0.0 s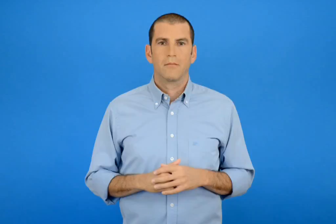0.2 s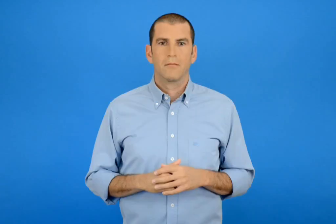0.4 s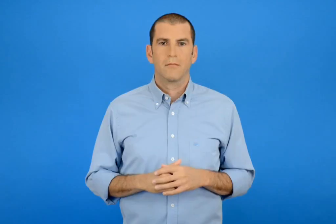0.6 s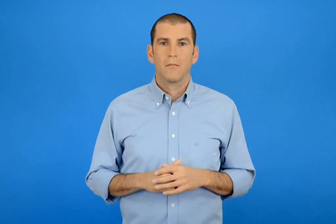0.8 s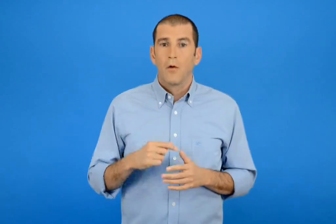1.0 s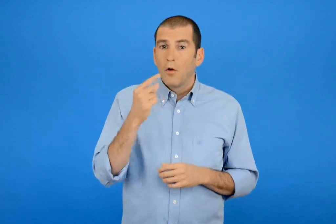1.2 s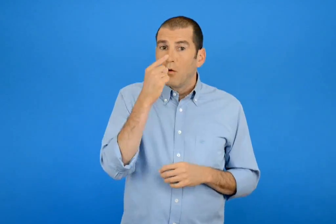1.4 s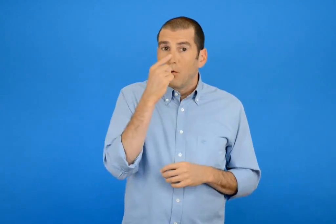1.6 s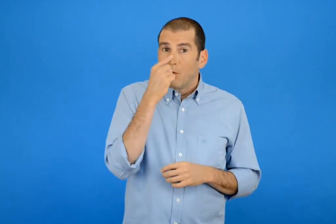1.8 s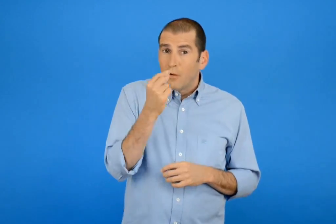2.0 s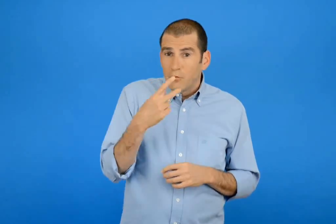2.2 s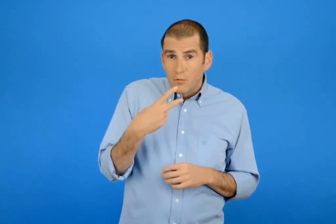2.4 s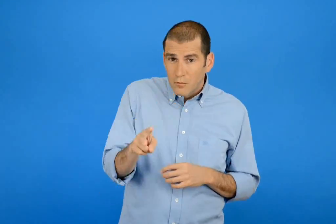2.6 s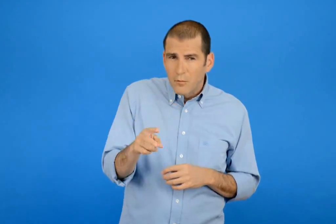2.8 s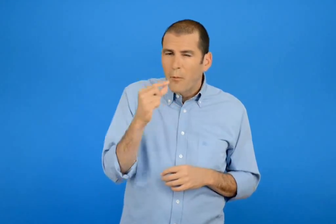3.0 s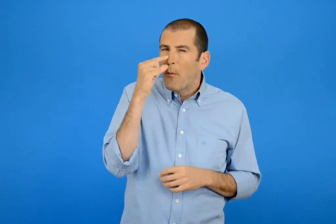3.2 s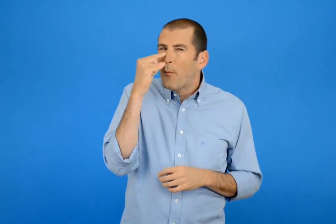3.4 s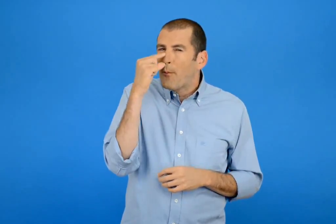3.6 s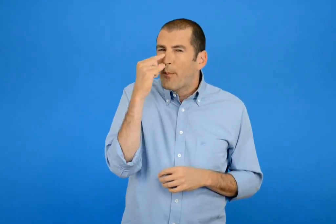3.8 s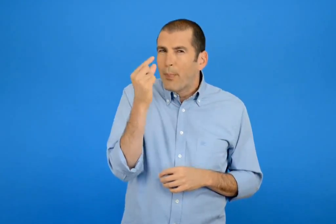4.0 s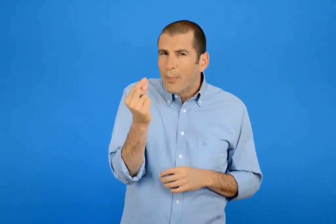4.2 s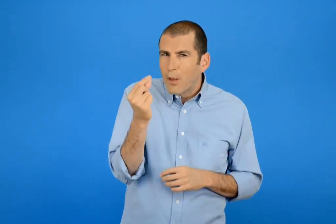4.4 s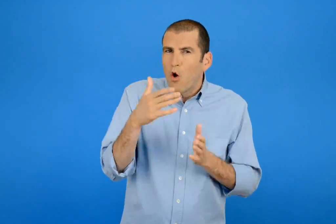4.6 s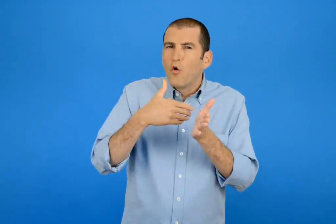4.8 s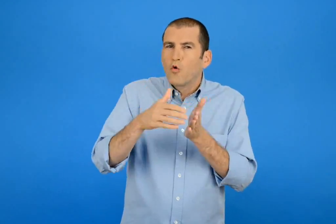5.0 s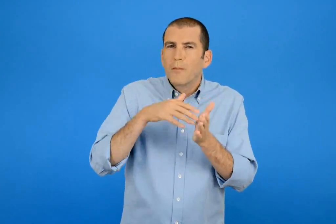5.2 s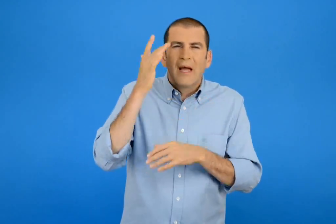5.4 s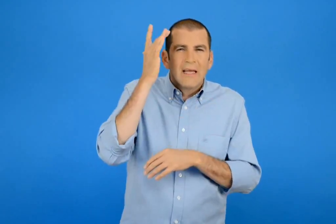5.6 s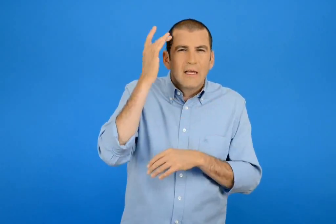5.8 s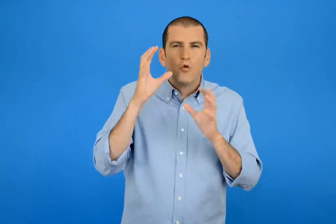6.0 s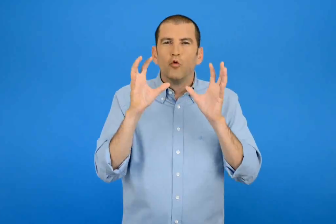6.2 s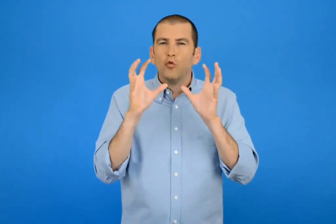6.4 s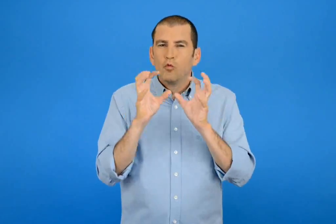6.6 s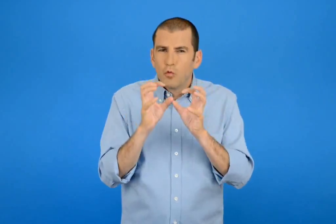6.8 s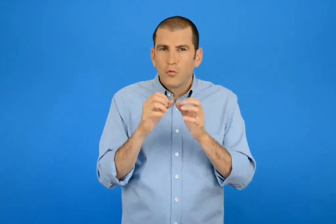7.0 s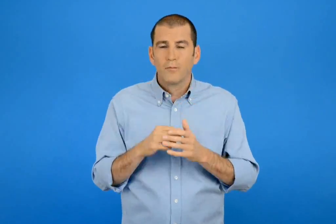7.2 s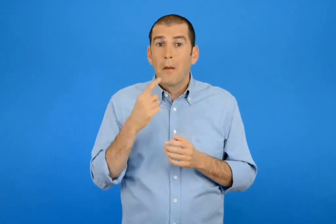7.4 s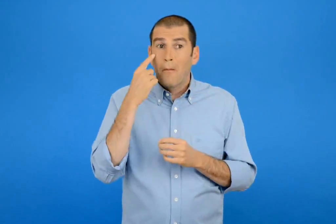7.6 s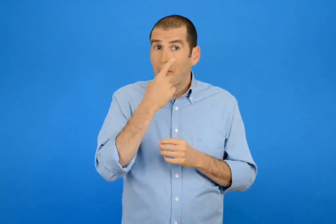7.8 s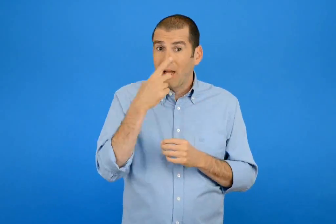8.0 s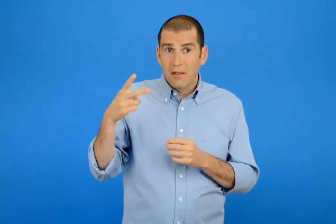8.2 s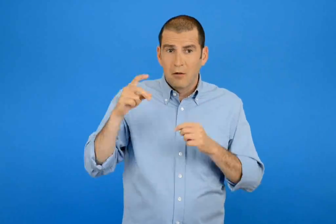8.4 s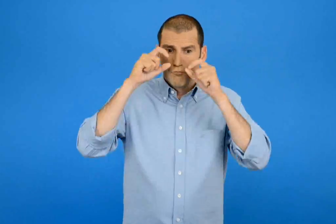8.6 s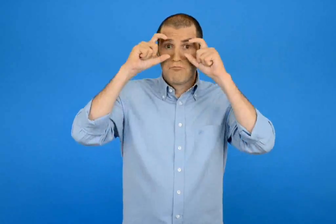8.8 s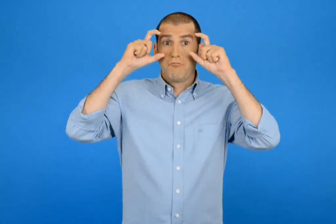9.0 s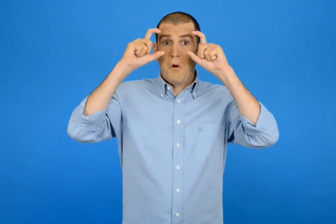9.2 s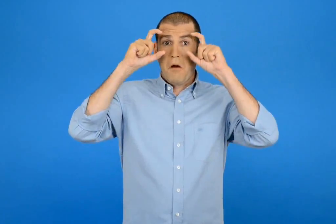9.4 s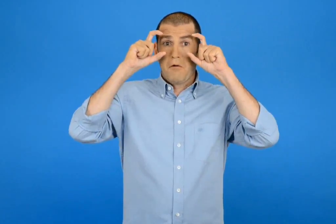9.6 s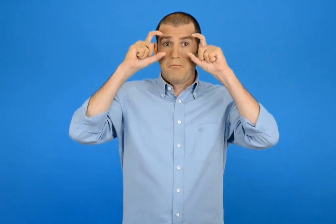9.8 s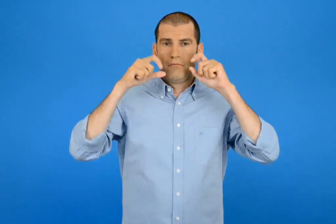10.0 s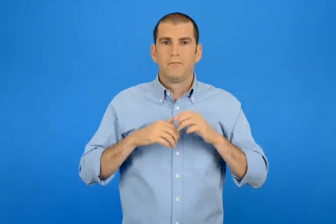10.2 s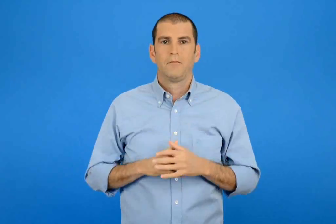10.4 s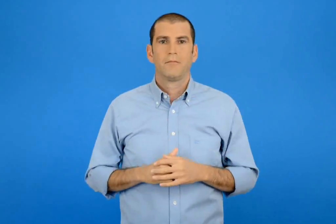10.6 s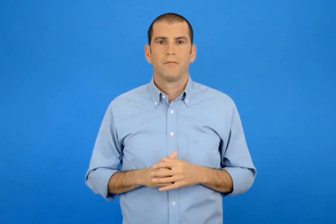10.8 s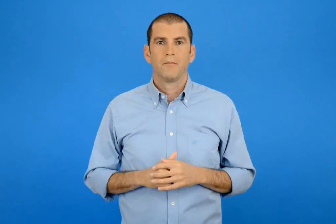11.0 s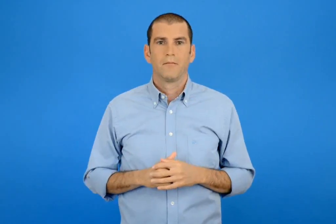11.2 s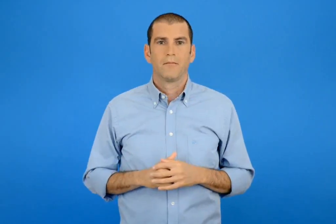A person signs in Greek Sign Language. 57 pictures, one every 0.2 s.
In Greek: το ράμφος τους είναι λεπτό και έχει χρώμα κίτρινο σκούρο τα ματιά τους είναι μεγάλα
